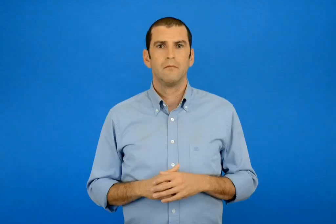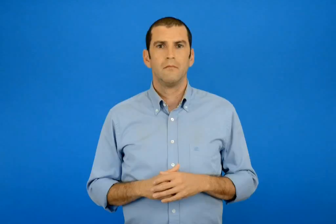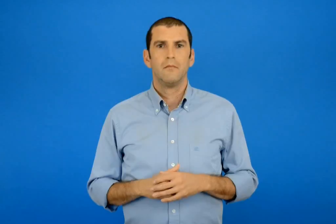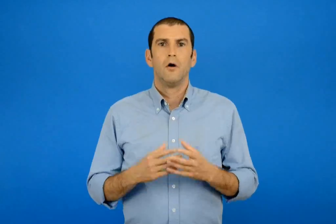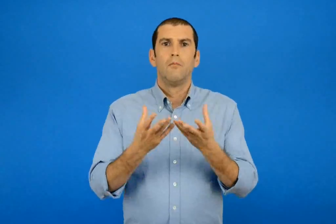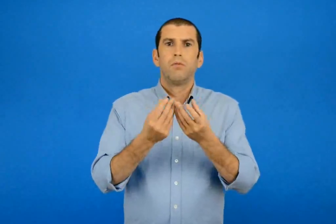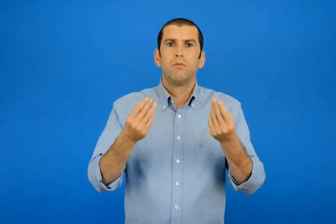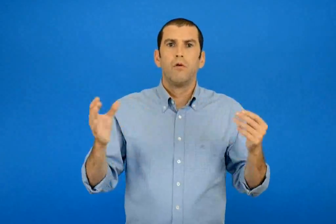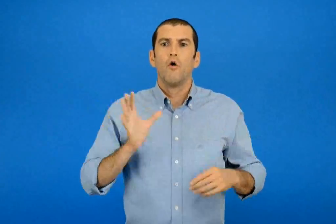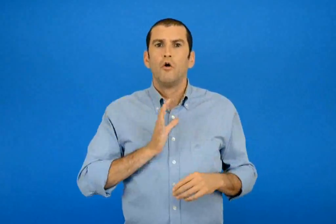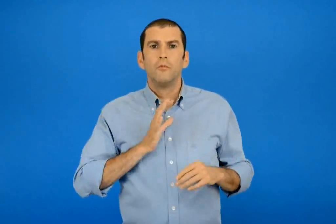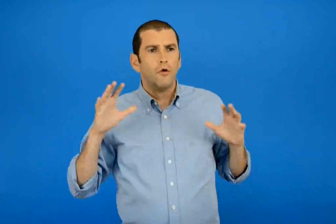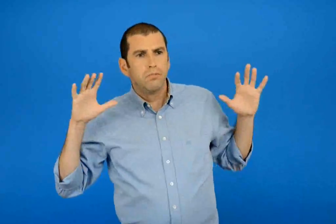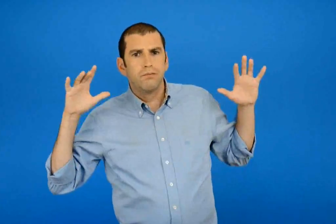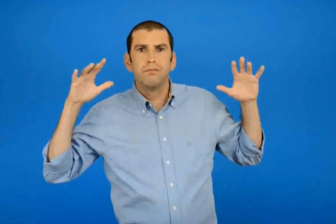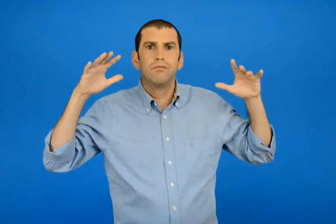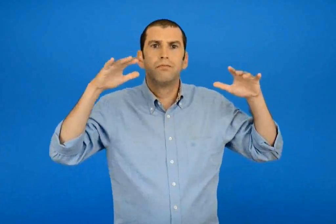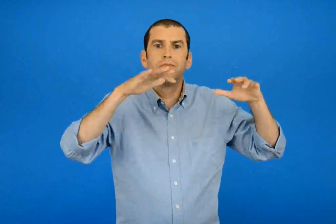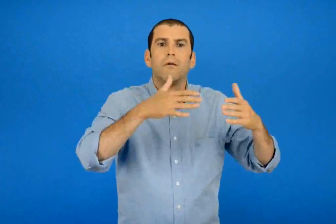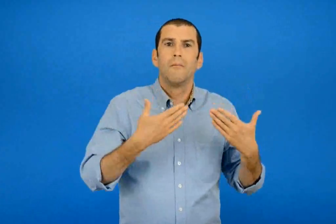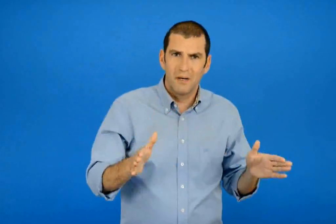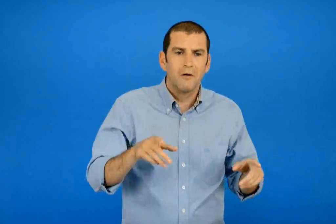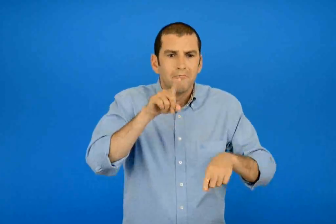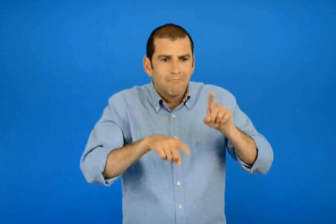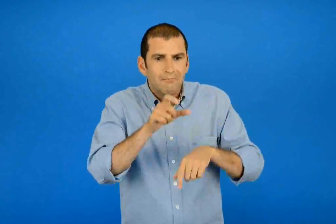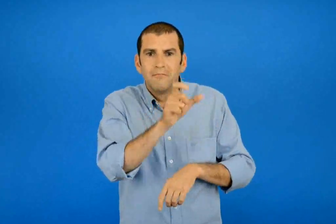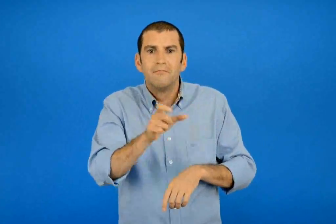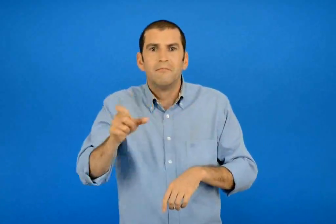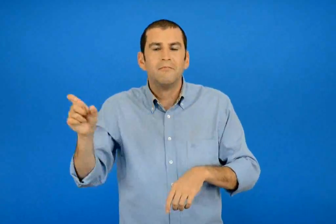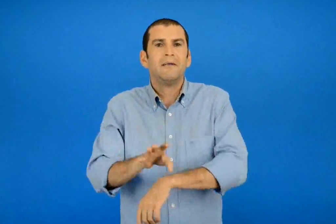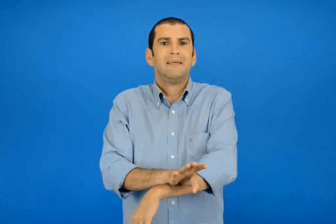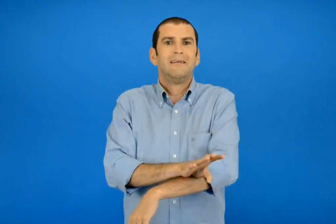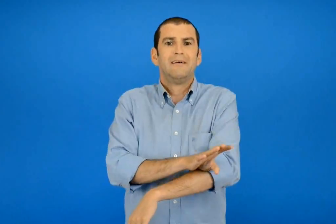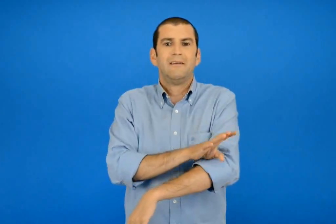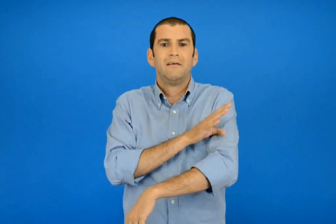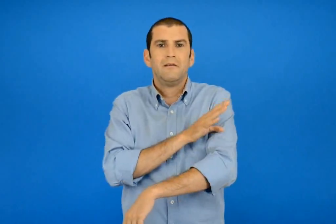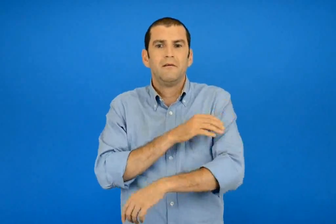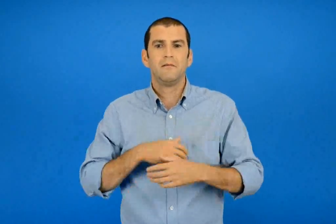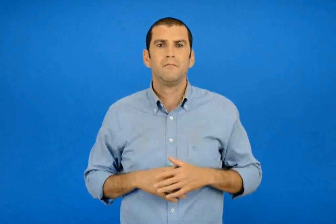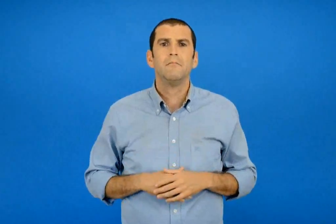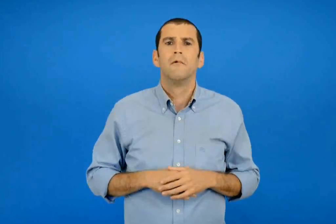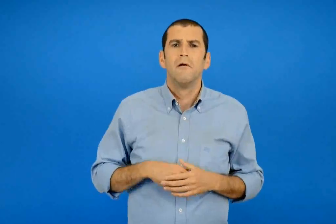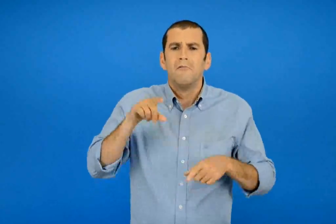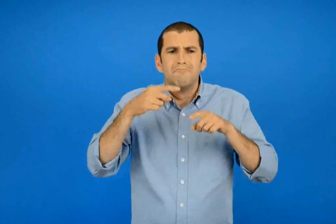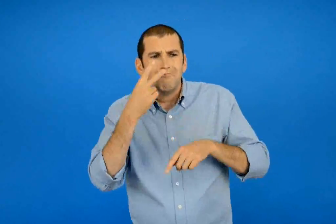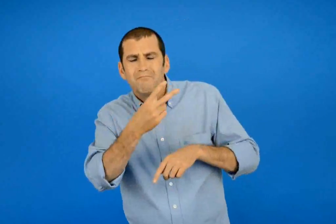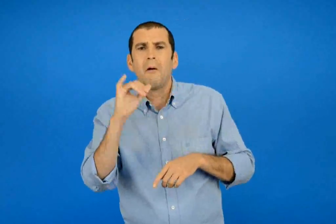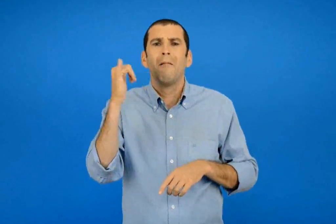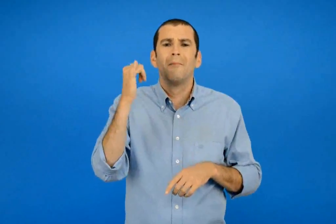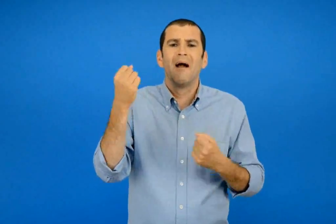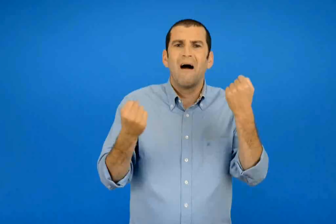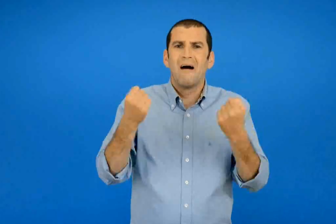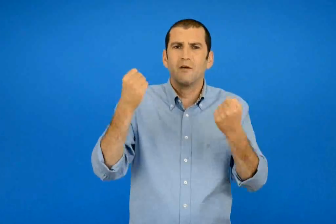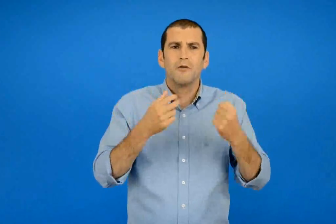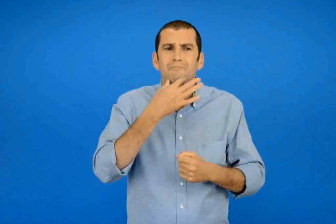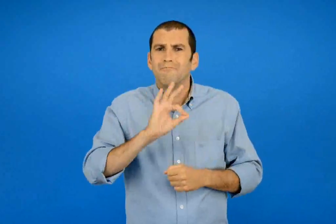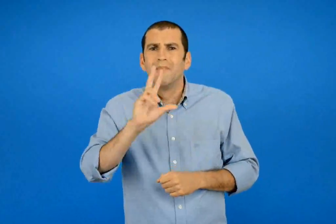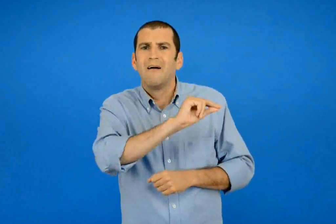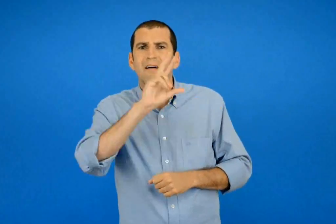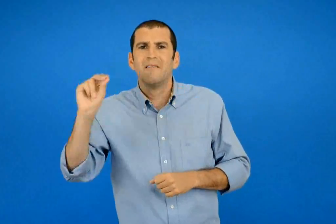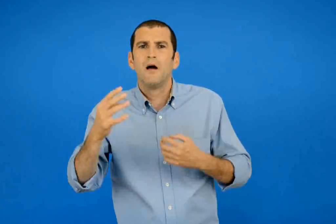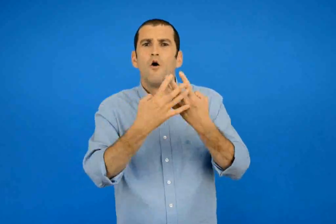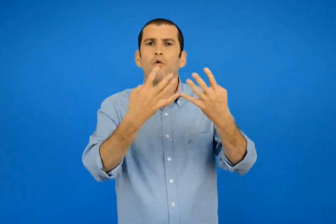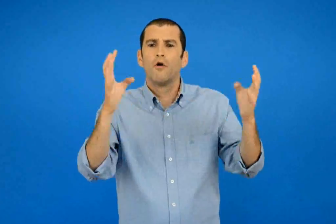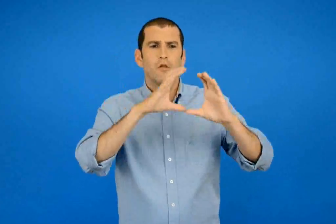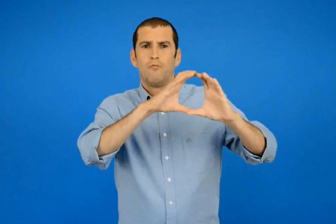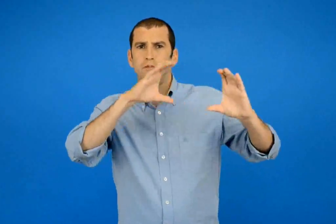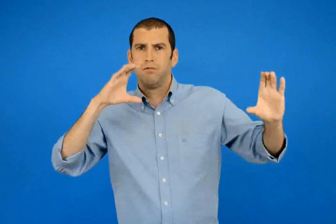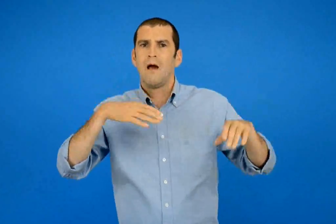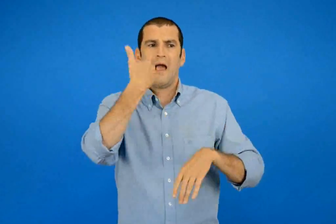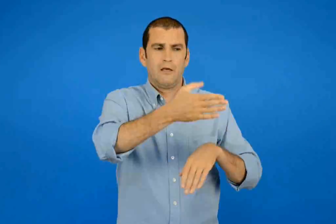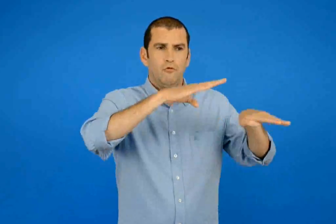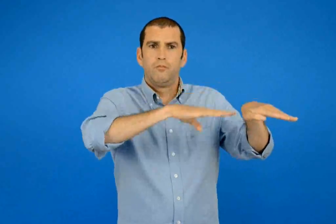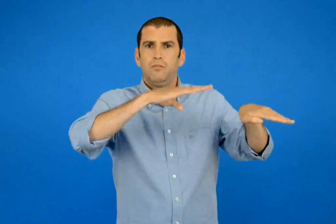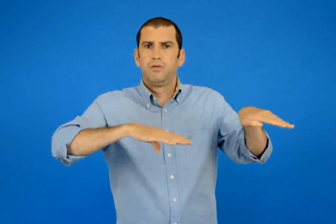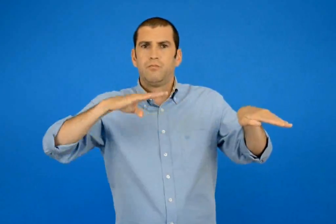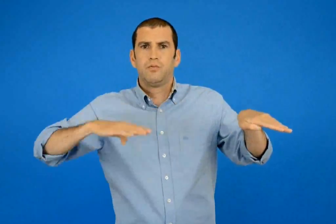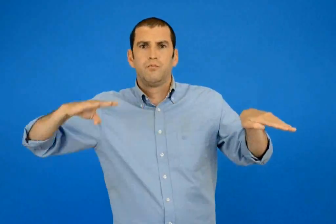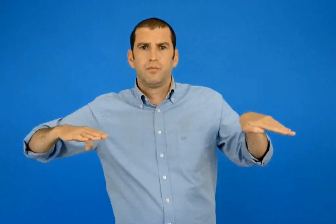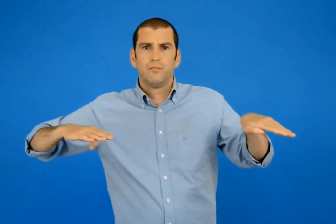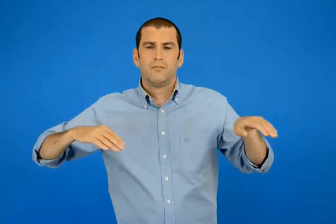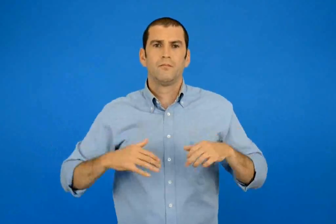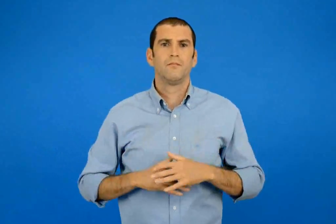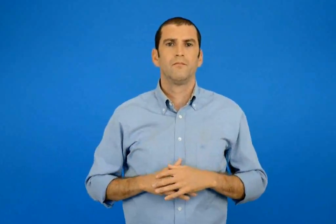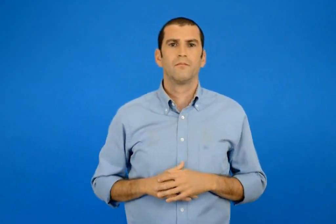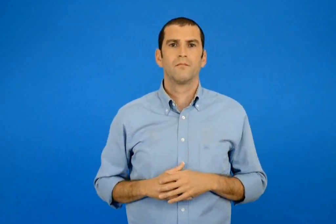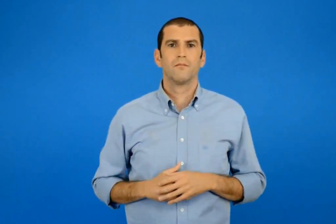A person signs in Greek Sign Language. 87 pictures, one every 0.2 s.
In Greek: πολύς κόσμος είχε μαζευτεί και κάποιοι ήταν πολύ συγκινημένοι κάτι μεγάλα μπλε αυτοκίνητα που έμοιαζαν με κλουβιά ήταν σταματημένα απέξω
